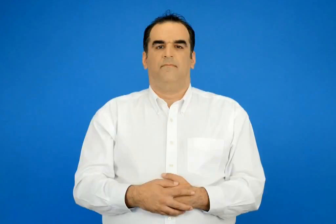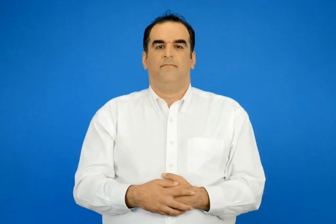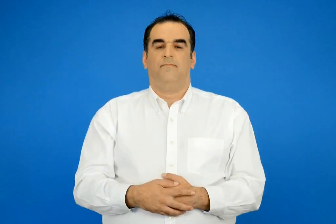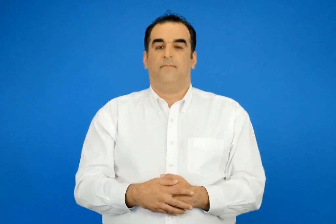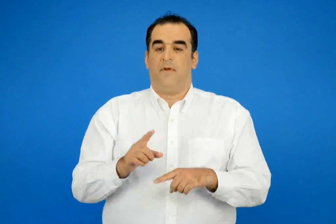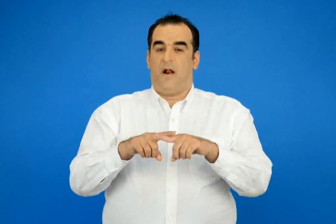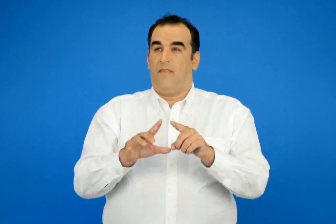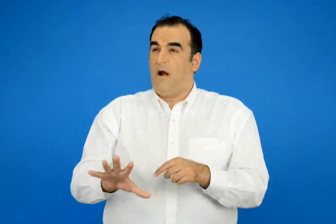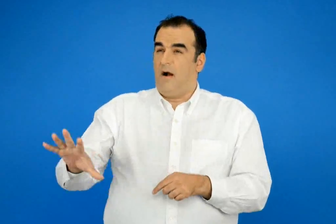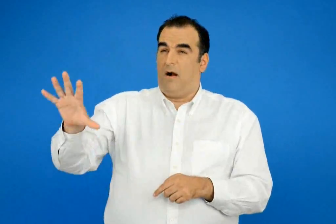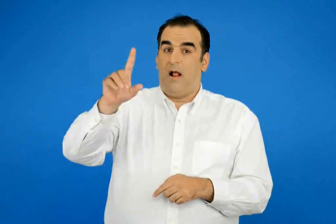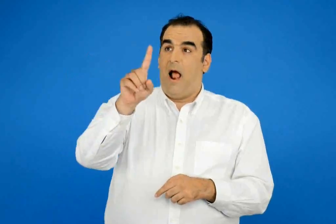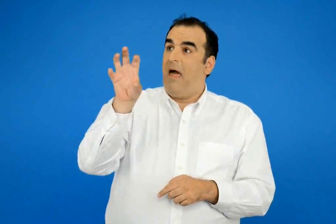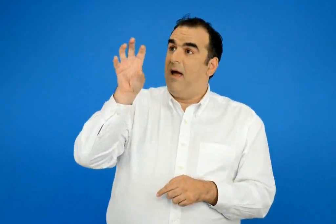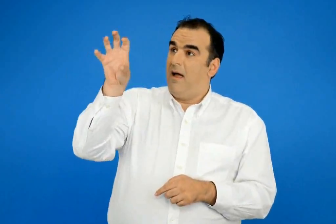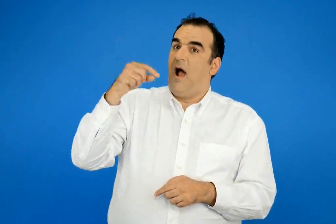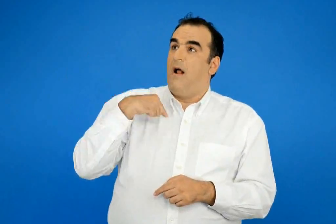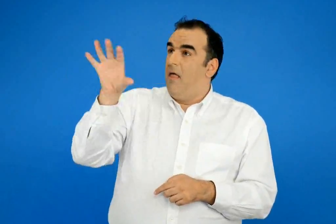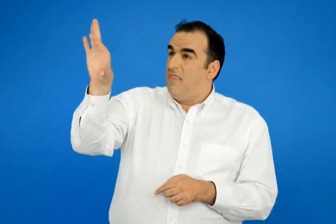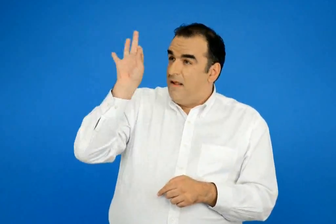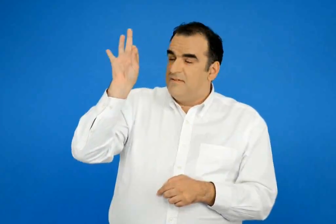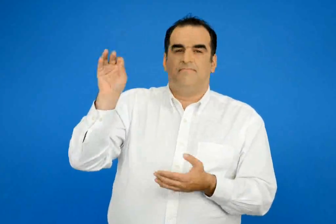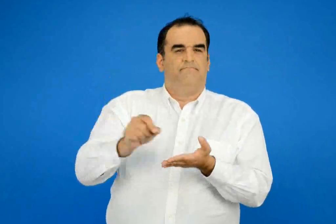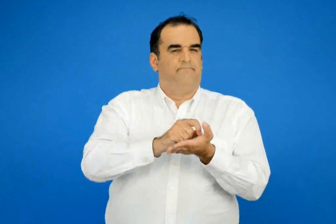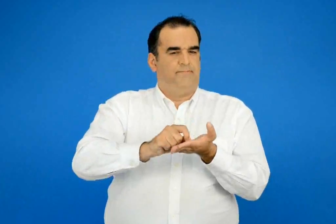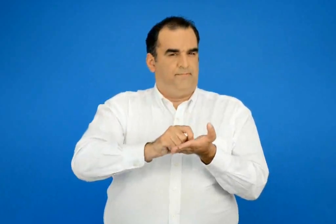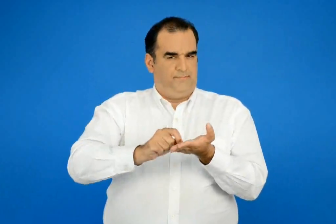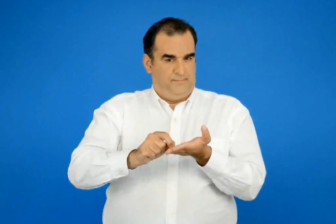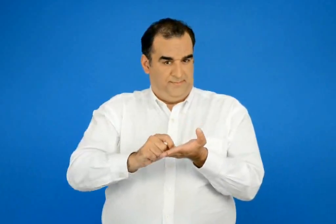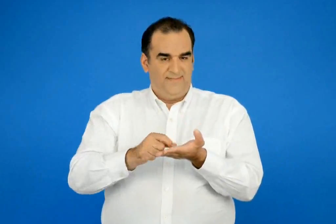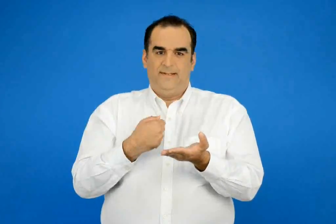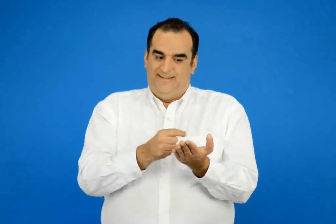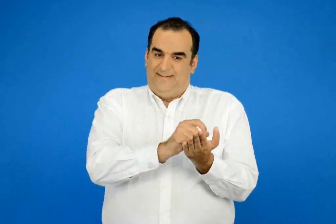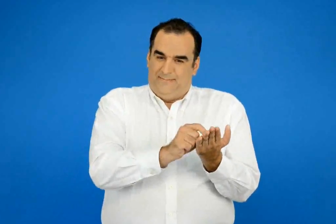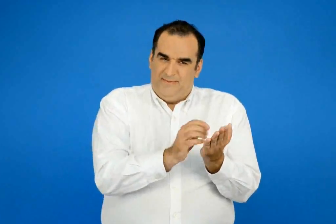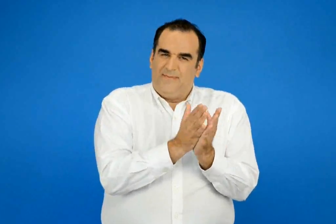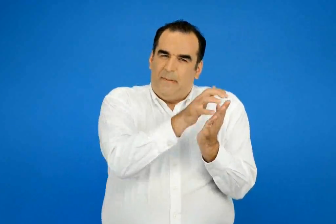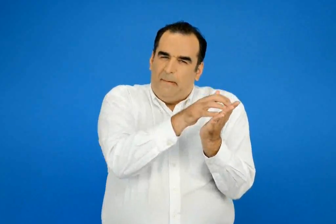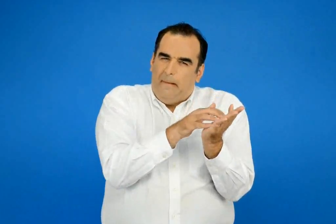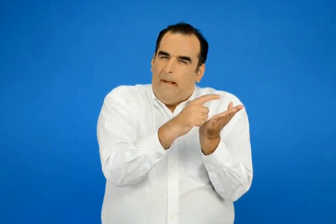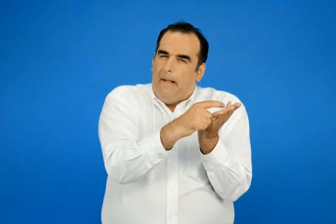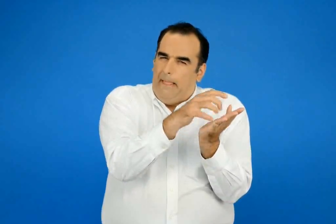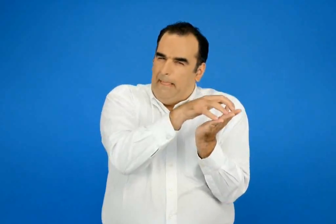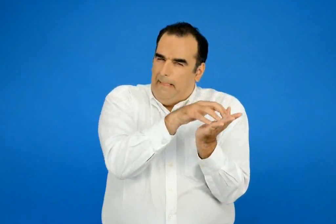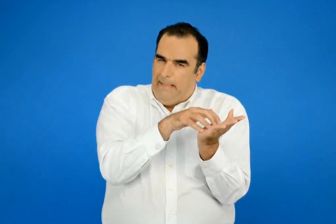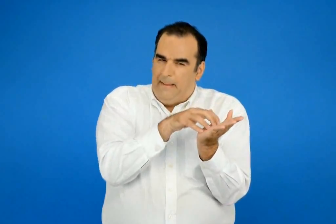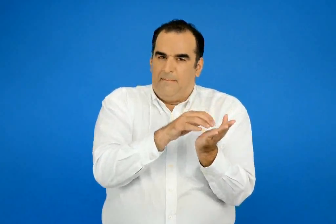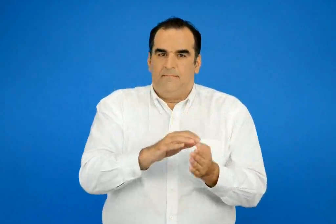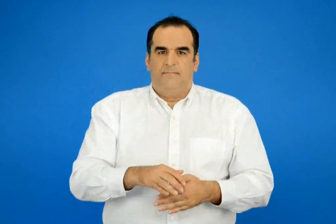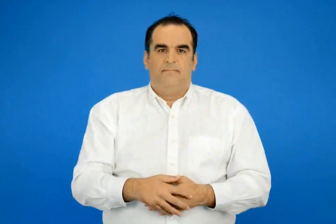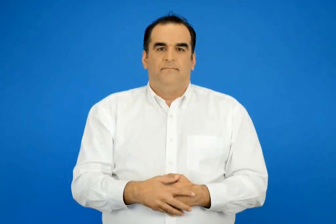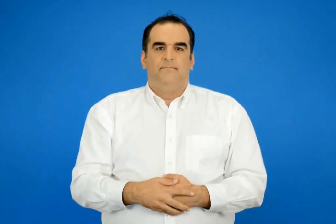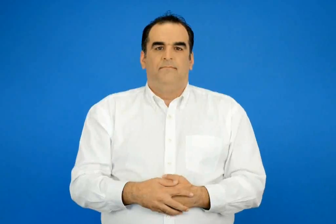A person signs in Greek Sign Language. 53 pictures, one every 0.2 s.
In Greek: να γράψω κάτι για ένα μέρος της ελλάδας που θα διαλέξω ; θα ετοιμάσω έναν μικρό οδηγό
